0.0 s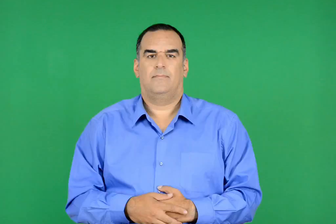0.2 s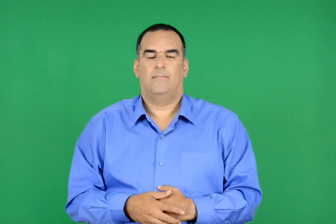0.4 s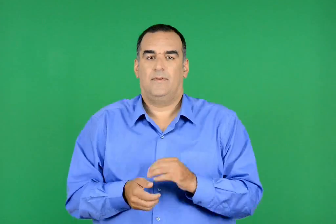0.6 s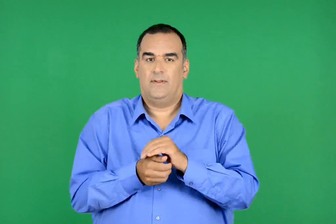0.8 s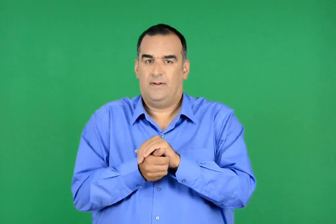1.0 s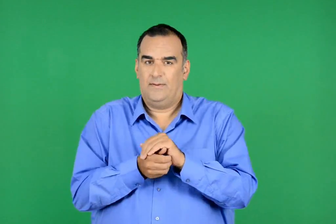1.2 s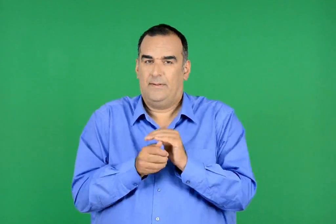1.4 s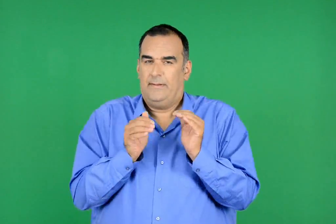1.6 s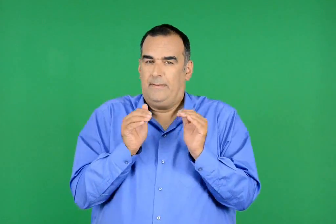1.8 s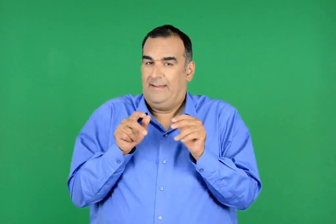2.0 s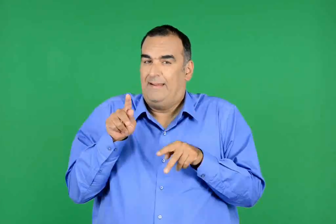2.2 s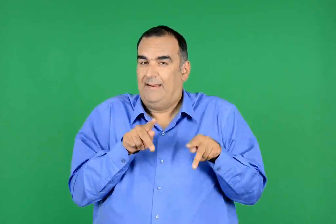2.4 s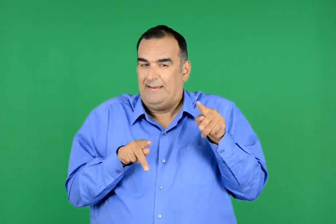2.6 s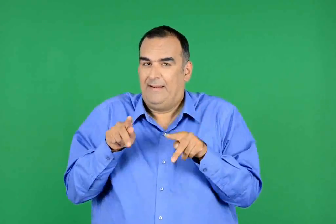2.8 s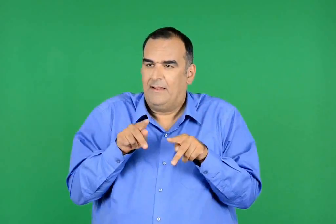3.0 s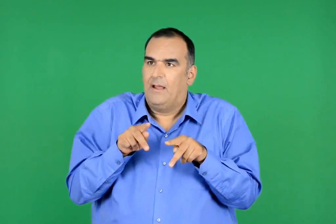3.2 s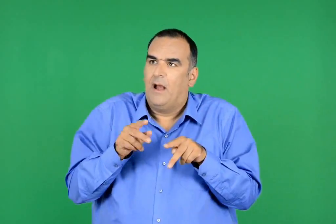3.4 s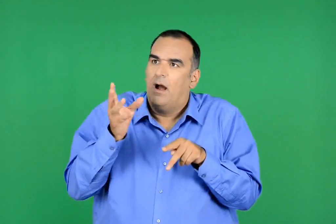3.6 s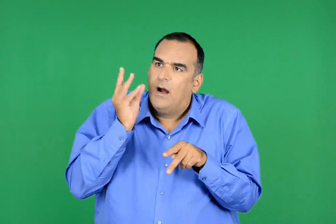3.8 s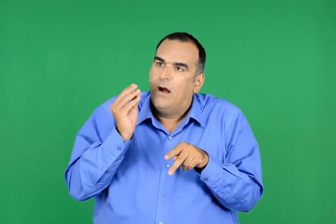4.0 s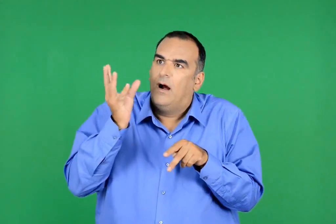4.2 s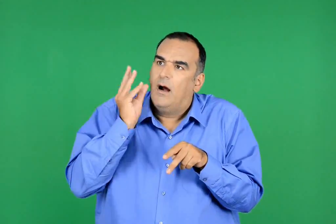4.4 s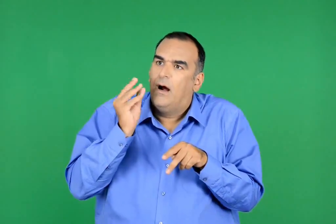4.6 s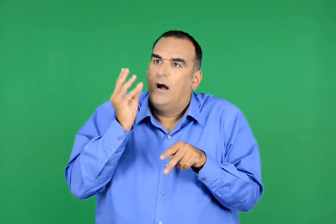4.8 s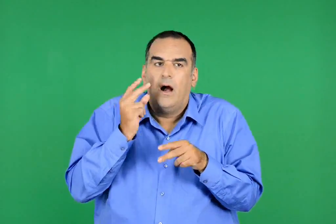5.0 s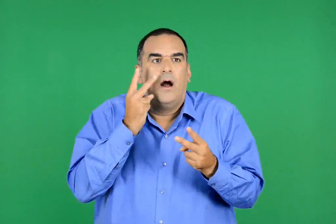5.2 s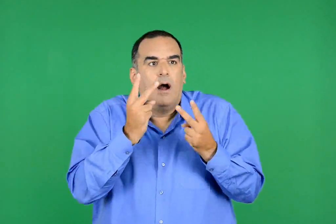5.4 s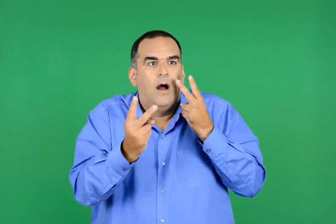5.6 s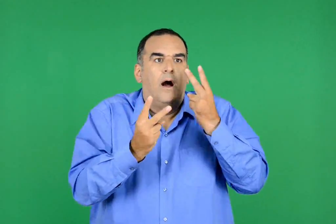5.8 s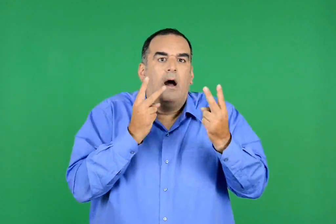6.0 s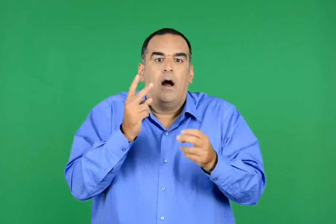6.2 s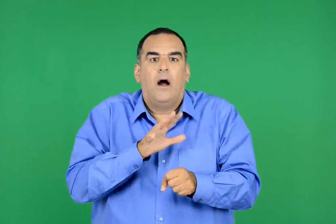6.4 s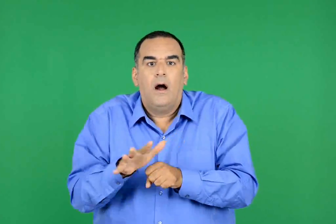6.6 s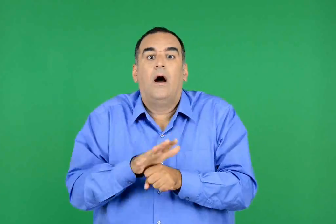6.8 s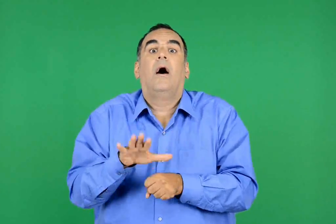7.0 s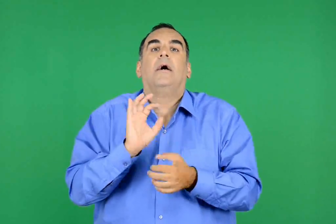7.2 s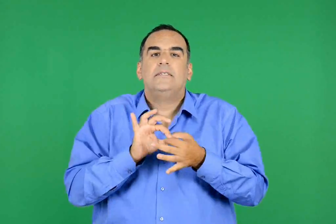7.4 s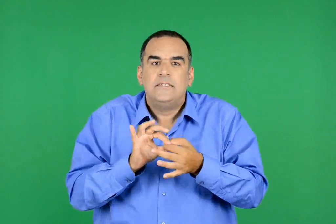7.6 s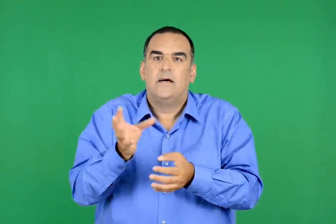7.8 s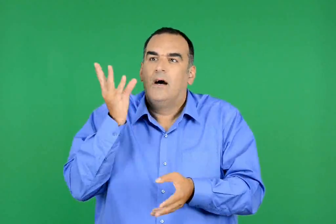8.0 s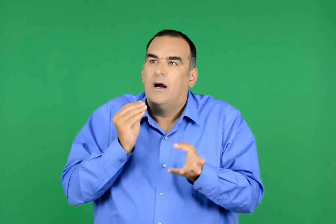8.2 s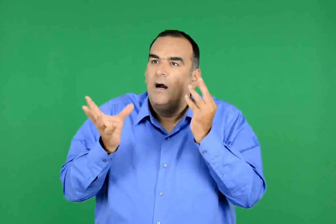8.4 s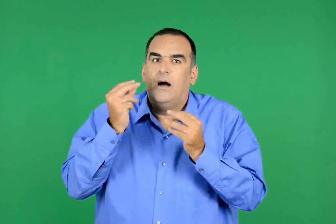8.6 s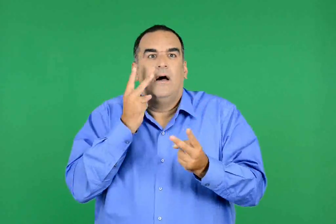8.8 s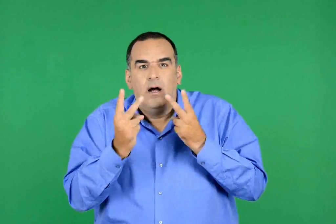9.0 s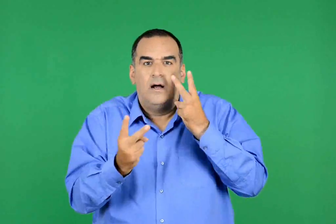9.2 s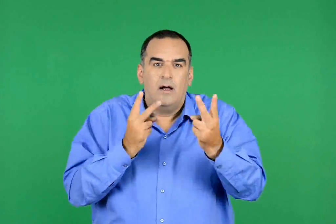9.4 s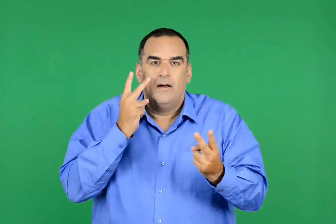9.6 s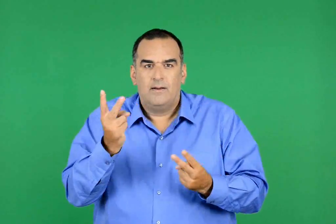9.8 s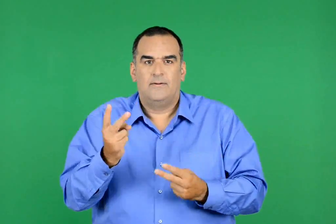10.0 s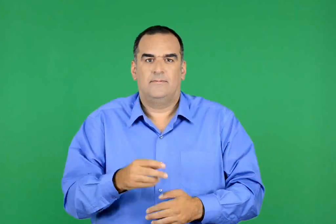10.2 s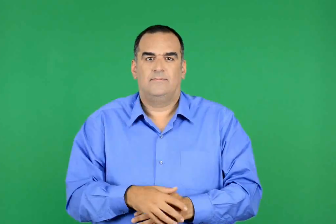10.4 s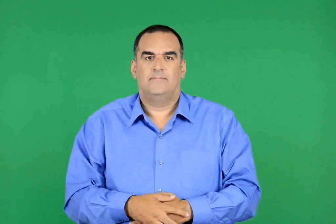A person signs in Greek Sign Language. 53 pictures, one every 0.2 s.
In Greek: η µικρή χελωνίτσα καρέττα καρέττα δε χόρταινε να ακούει και να βλέπει
